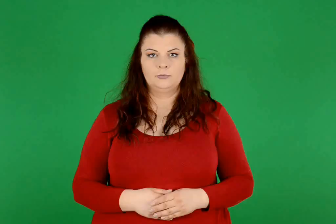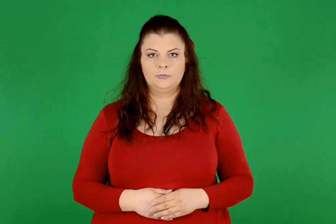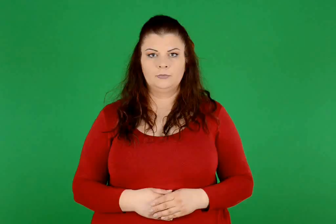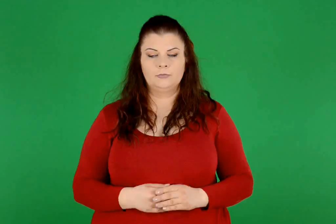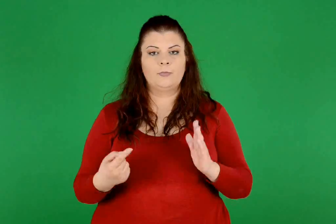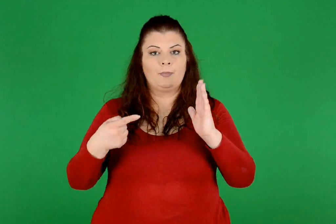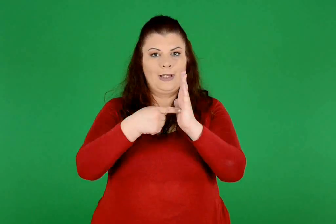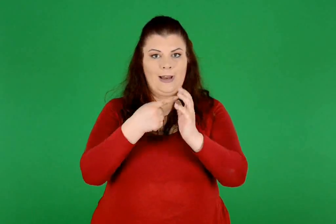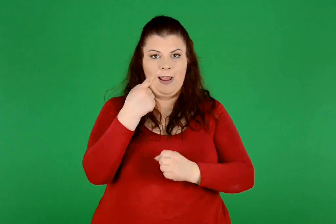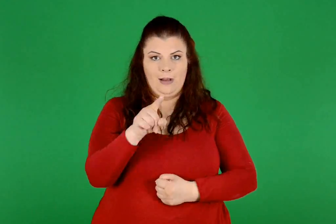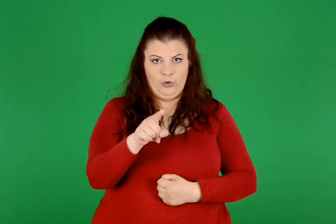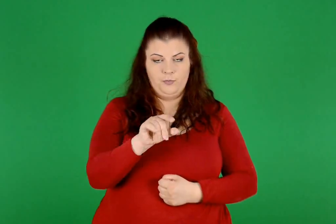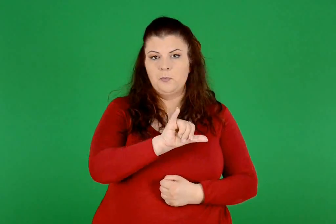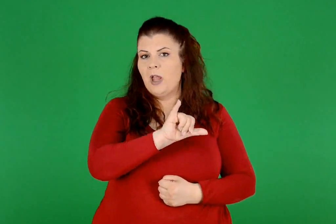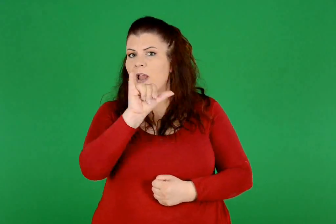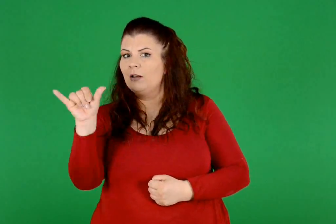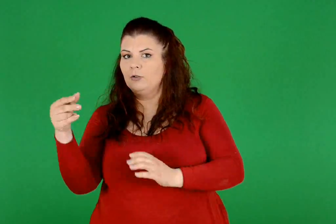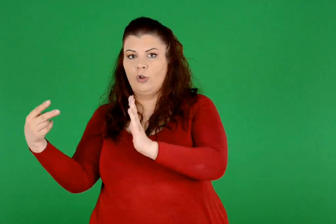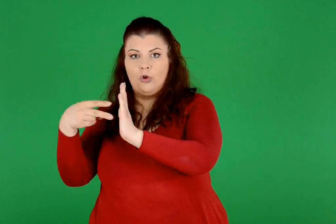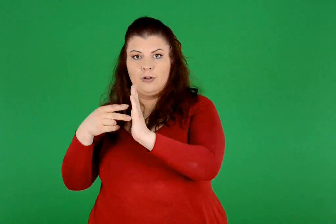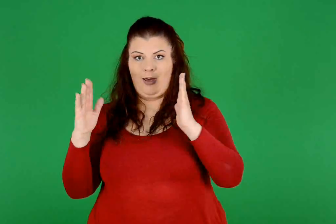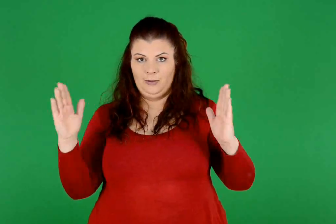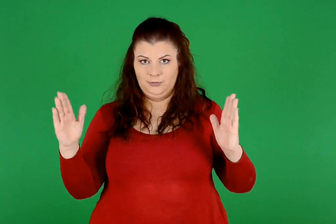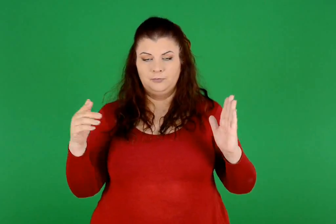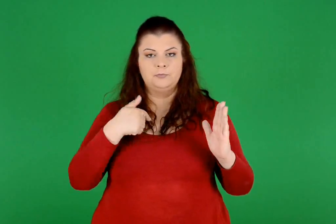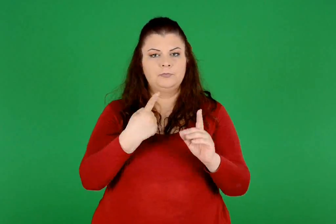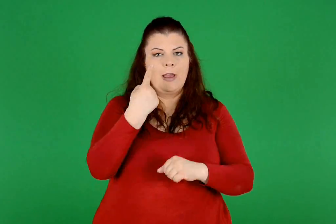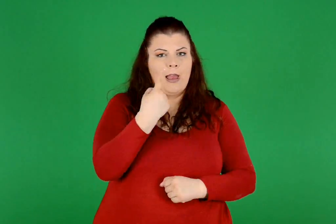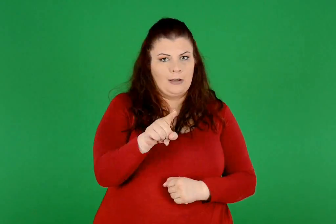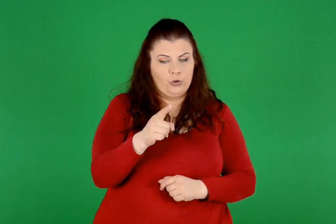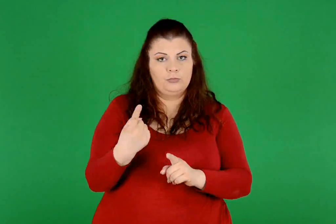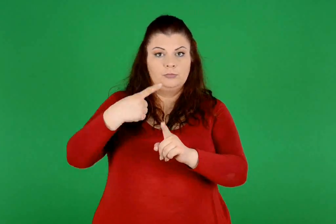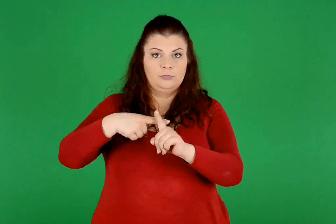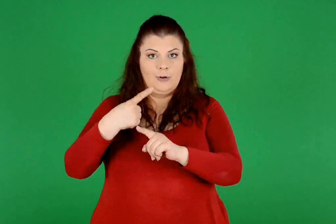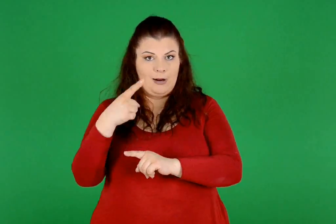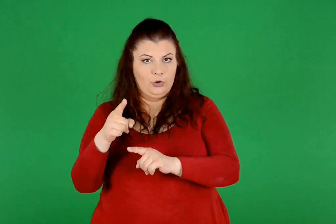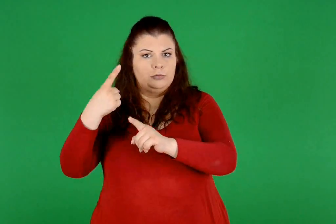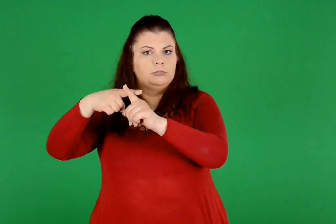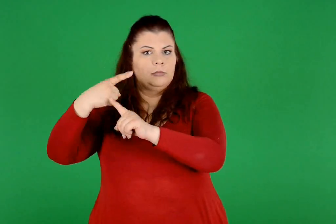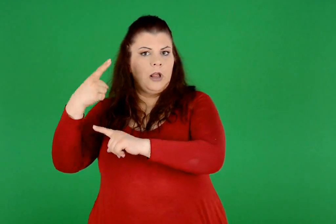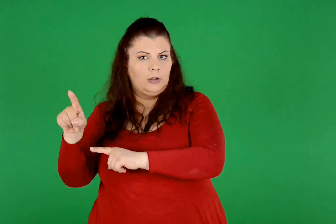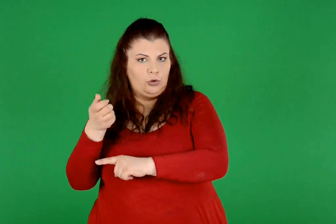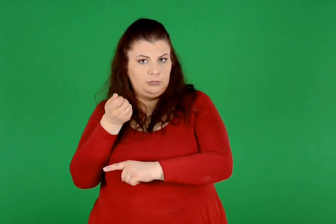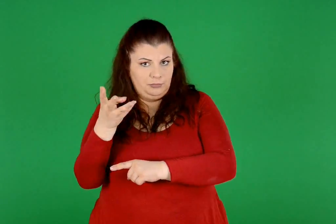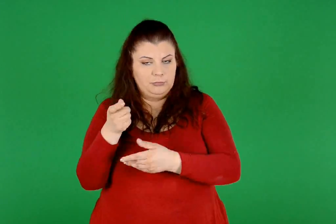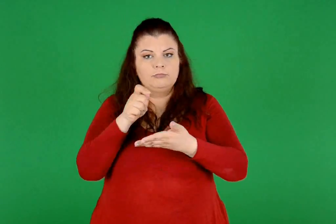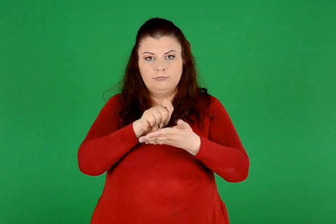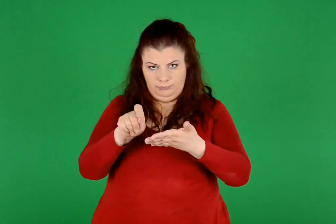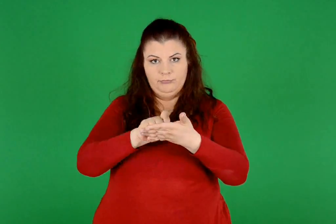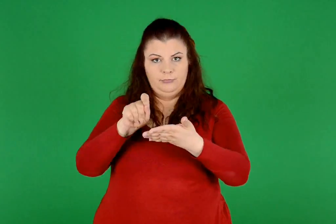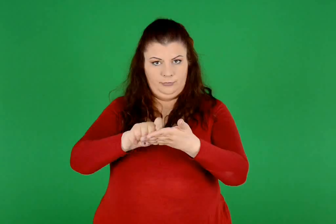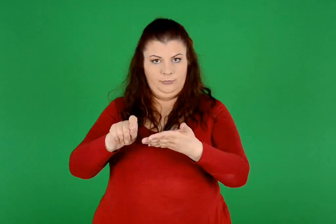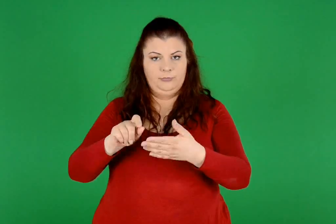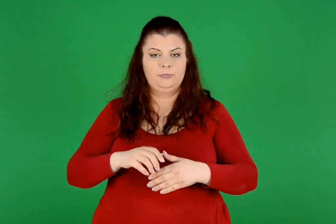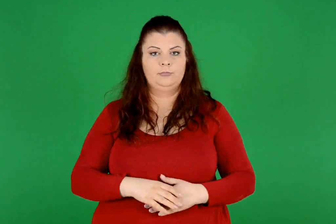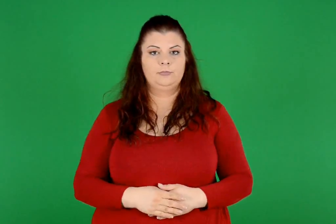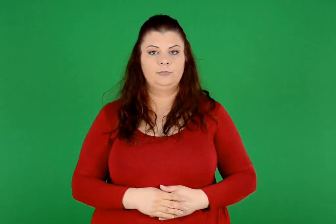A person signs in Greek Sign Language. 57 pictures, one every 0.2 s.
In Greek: μετρώ και γράφω από το 1.100 μέχρι το 2.000 ανά 100
